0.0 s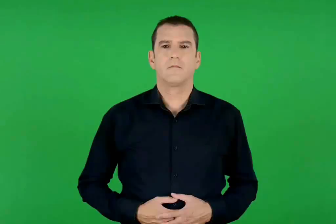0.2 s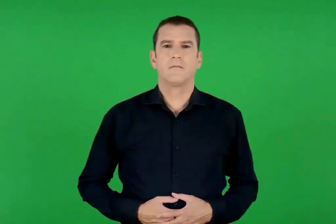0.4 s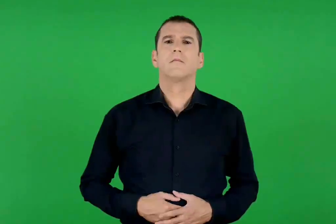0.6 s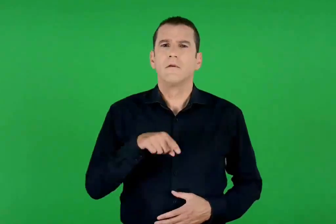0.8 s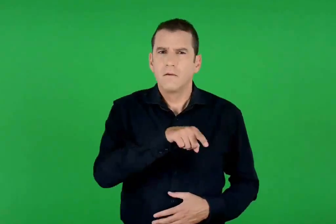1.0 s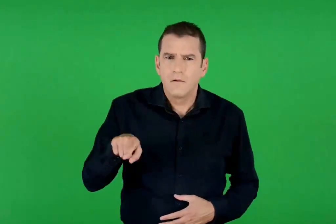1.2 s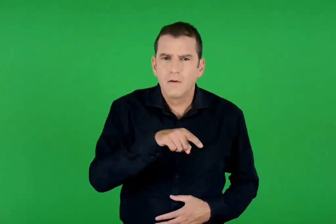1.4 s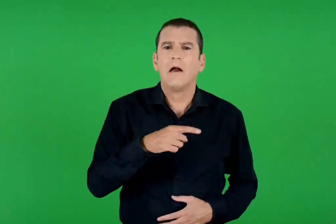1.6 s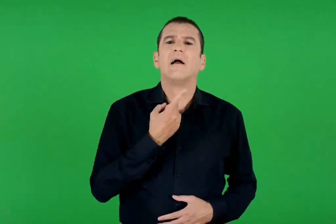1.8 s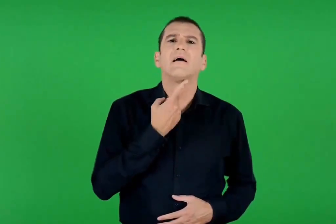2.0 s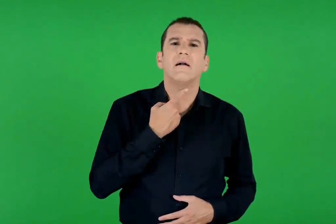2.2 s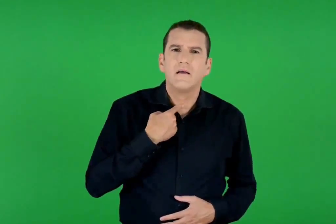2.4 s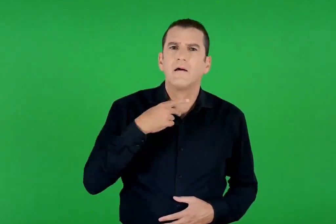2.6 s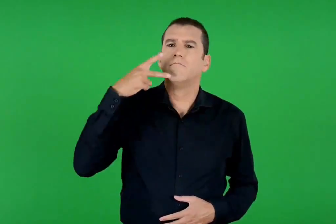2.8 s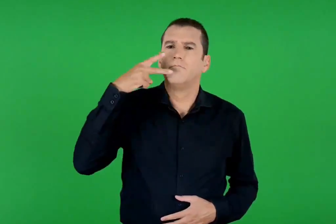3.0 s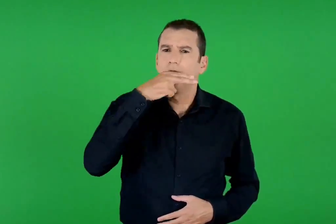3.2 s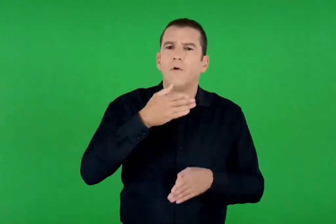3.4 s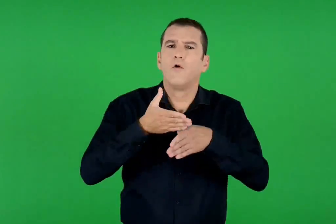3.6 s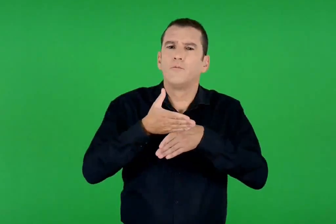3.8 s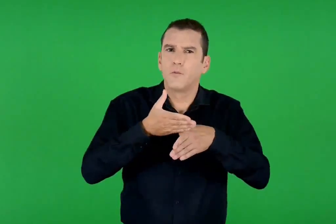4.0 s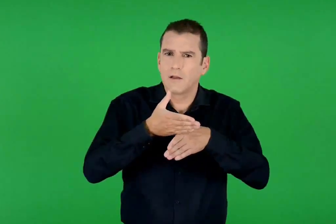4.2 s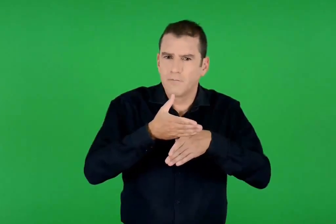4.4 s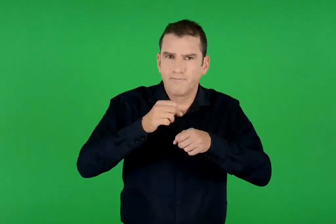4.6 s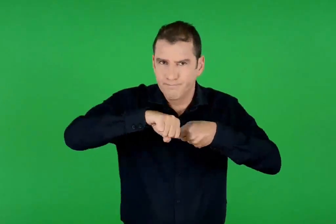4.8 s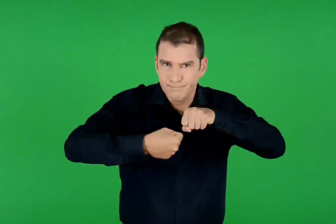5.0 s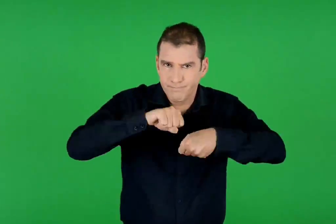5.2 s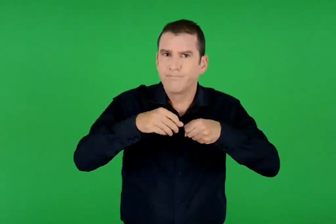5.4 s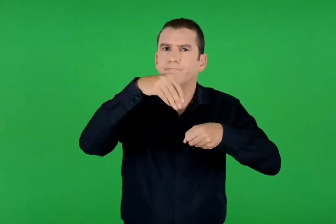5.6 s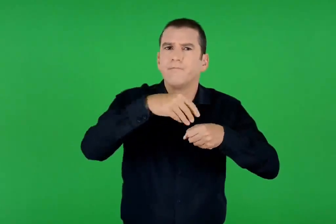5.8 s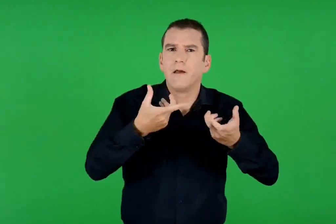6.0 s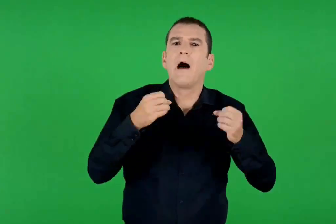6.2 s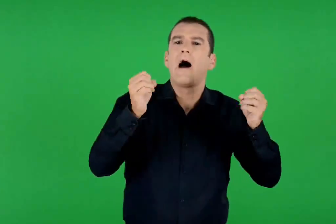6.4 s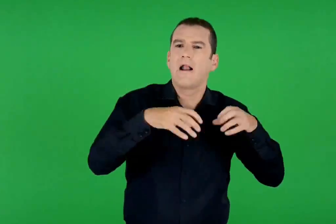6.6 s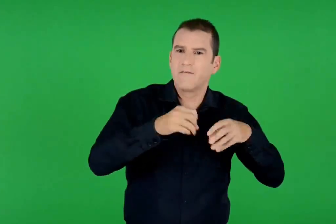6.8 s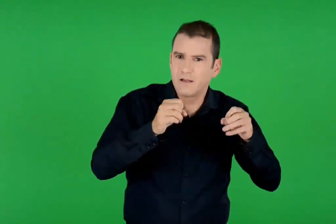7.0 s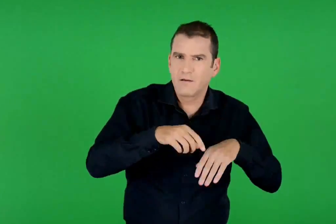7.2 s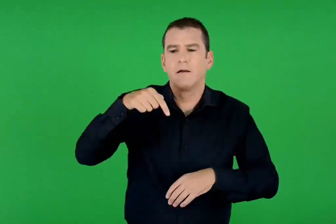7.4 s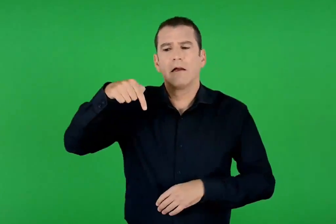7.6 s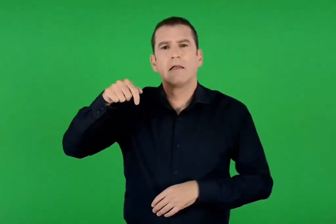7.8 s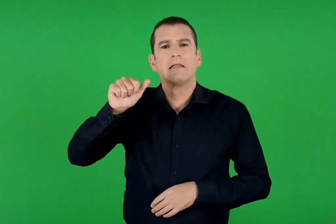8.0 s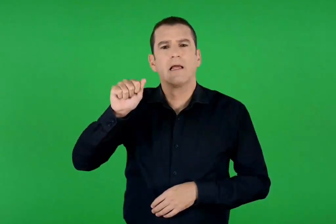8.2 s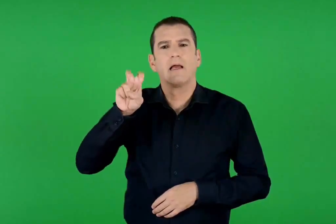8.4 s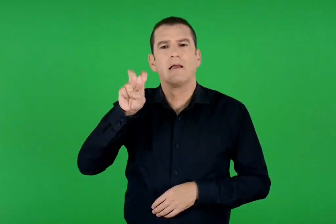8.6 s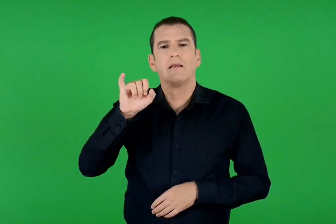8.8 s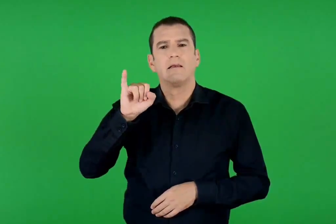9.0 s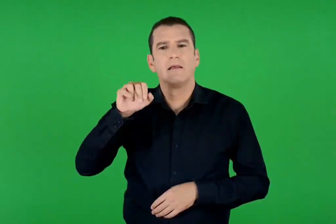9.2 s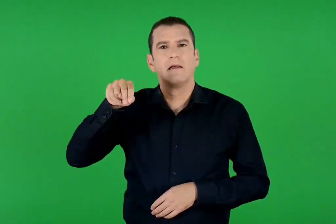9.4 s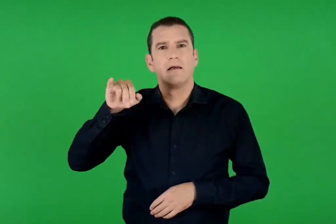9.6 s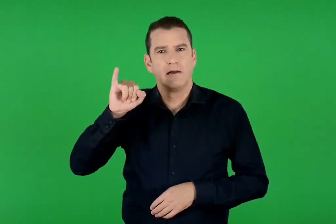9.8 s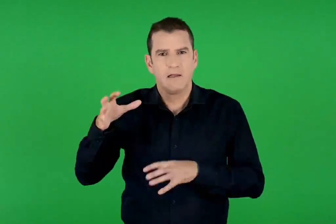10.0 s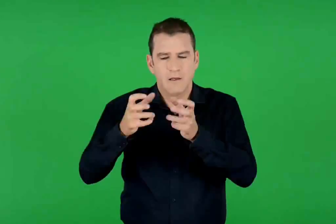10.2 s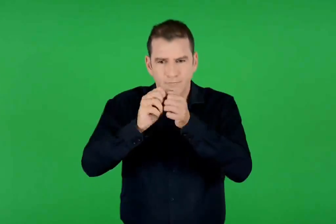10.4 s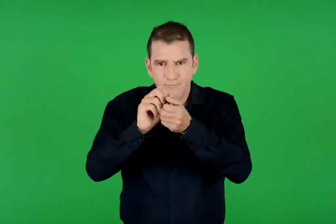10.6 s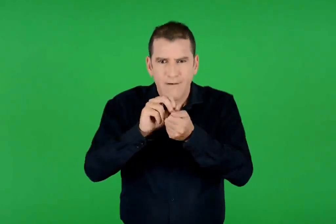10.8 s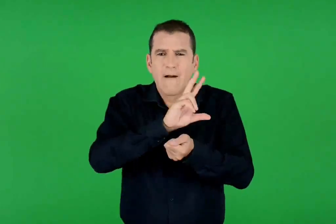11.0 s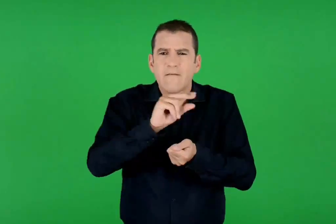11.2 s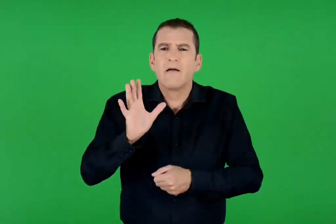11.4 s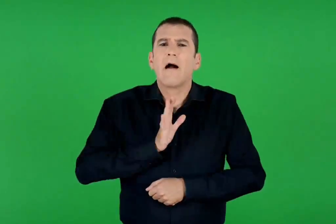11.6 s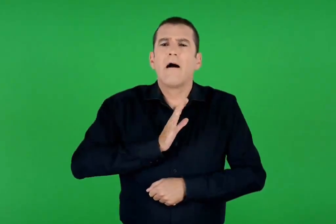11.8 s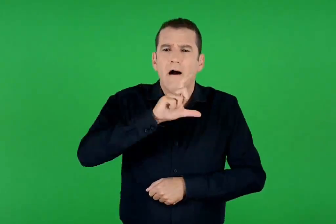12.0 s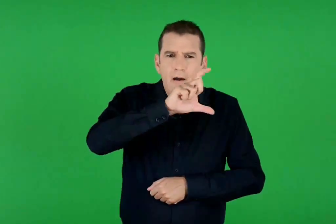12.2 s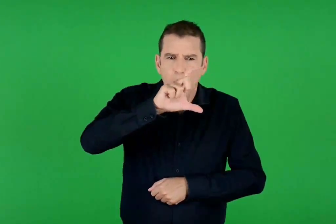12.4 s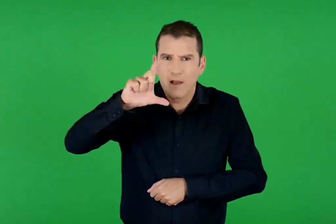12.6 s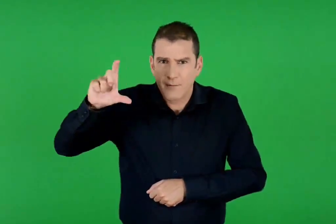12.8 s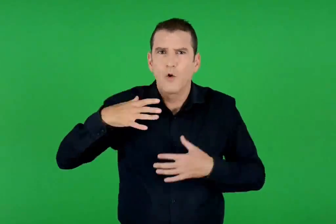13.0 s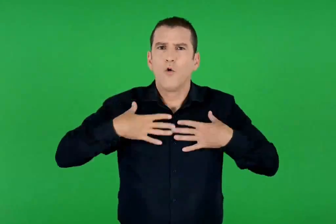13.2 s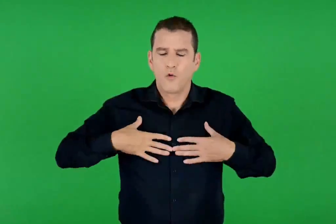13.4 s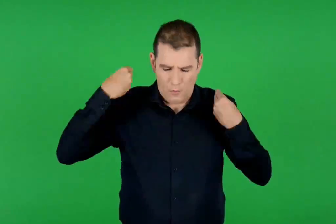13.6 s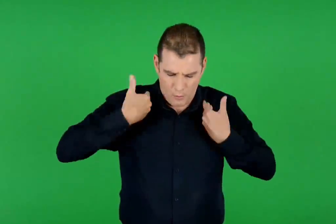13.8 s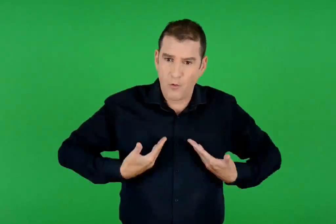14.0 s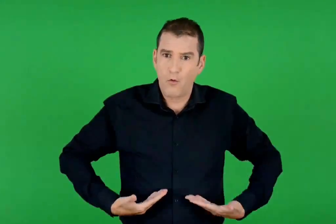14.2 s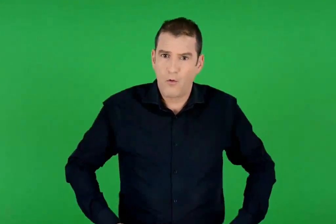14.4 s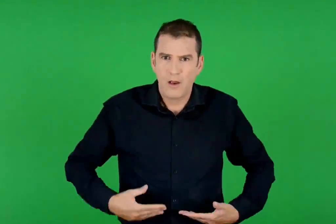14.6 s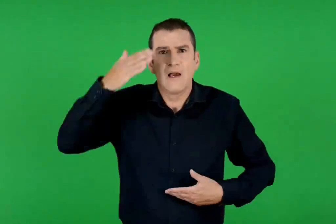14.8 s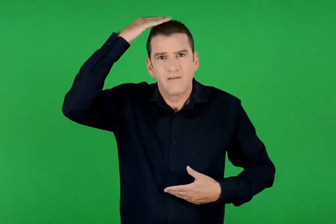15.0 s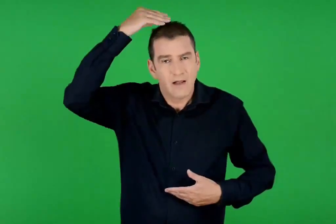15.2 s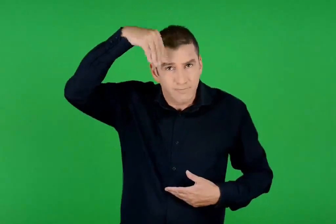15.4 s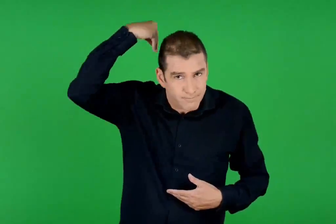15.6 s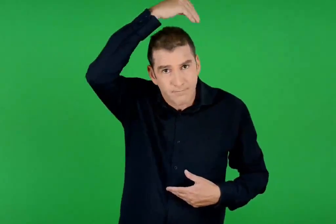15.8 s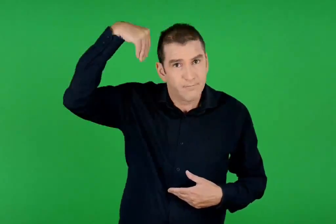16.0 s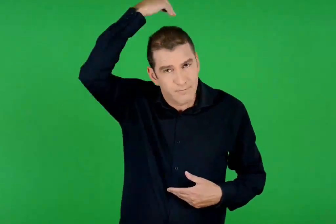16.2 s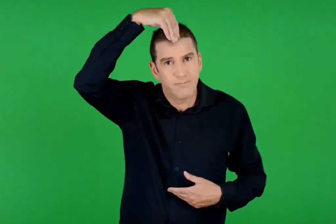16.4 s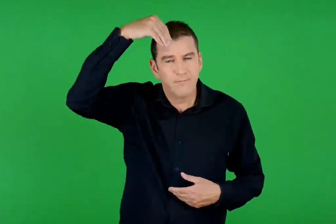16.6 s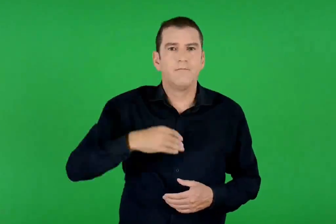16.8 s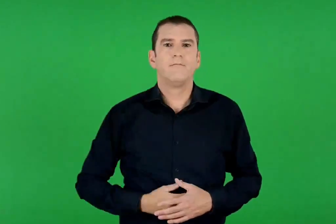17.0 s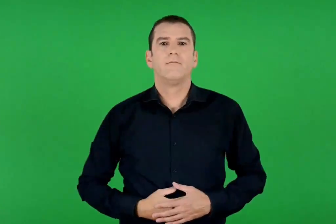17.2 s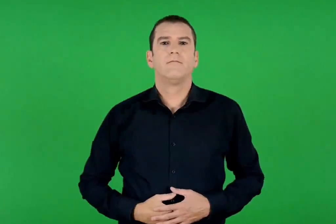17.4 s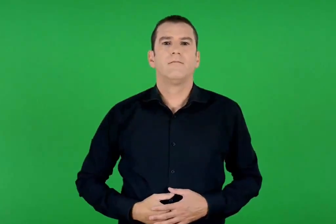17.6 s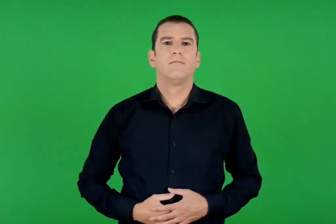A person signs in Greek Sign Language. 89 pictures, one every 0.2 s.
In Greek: είναι γλυκά νηστίσιμα ψωμάκια , ζυμωμένα με αλεύρι και ταχίνι , πλασμένα σαν ανθρωπάκια με μακρύ ρούχο και σαρίκι στο κεφάλι ,
